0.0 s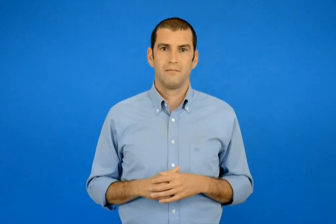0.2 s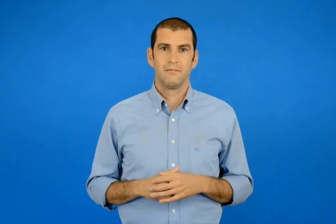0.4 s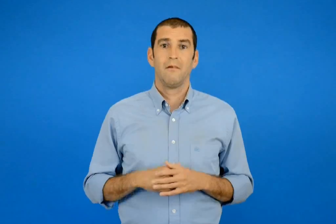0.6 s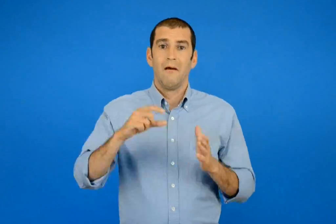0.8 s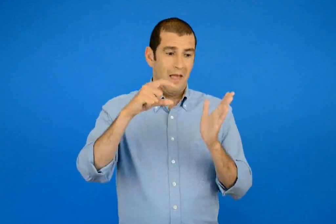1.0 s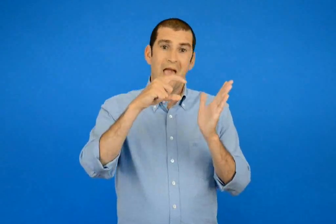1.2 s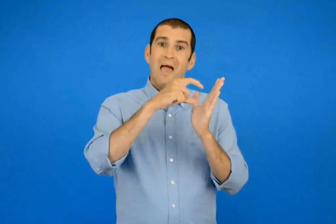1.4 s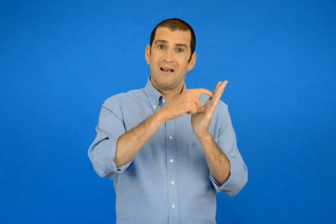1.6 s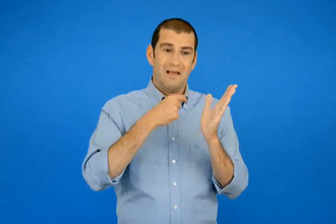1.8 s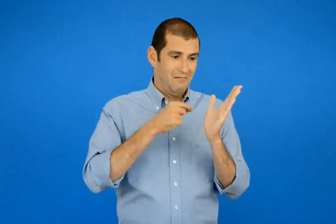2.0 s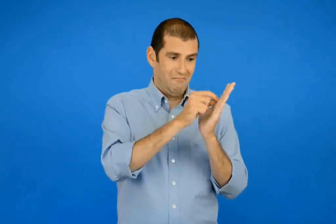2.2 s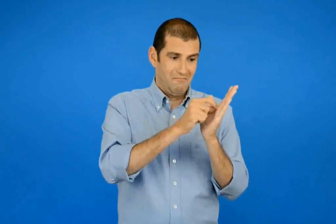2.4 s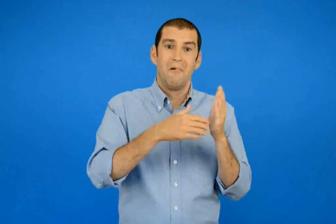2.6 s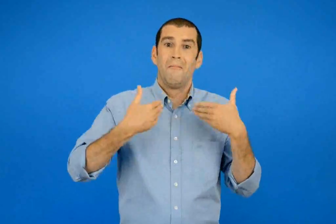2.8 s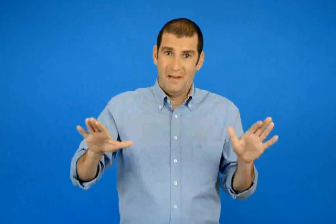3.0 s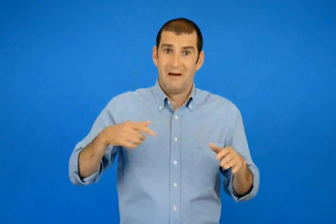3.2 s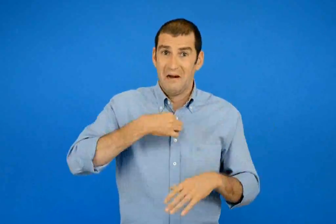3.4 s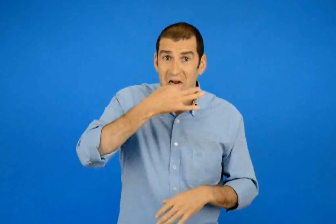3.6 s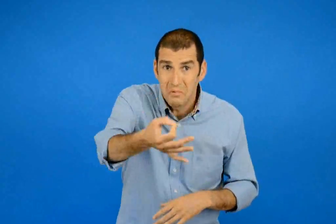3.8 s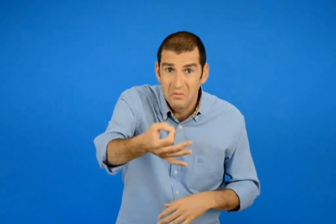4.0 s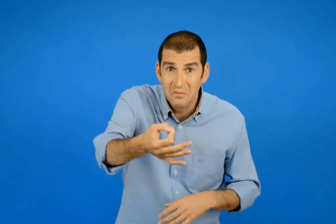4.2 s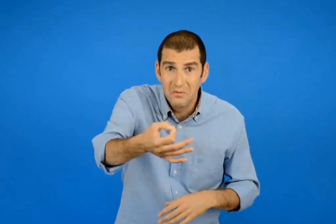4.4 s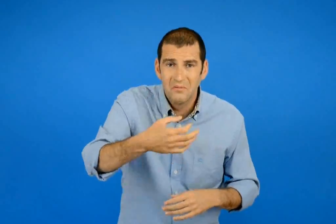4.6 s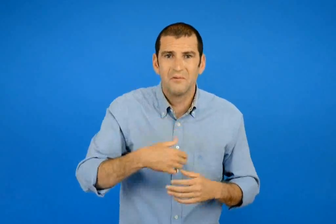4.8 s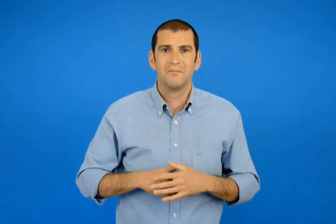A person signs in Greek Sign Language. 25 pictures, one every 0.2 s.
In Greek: να σας πω την αγγελία που έγραψα ;
